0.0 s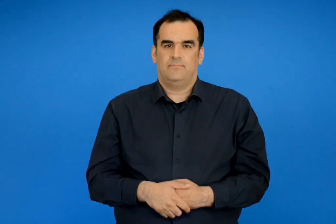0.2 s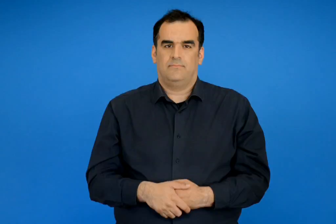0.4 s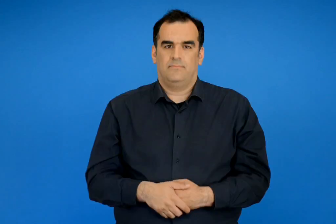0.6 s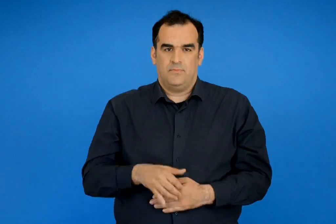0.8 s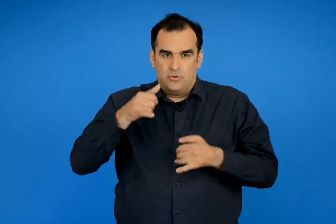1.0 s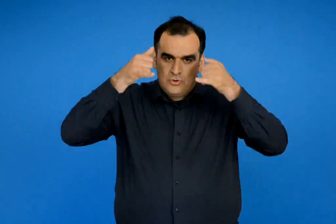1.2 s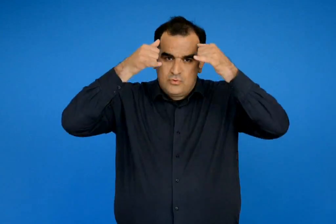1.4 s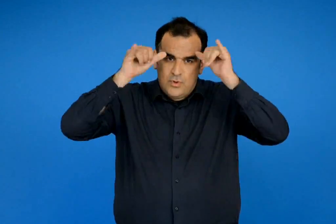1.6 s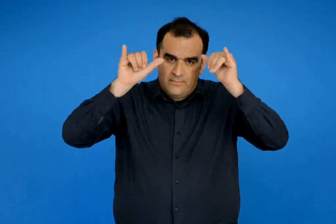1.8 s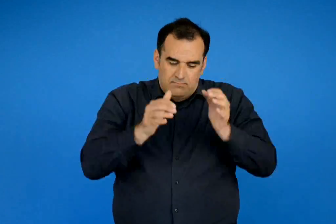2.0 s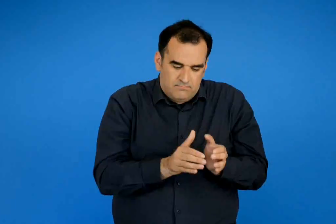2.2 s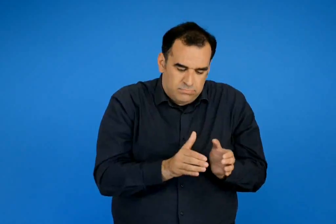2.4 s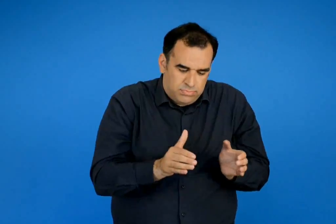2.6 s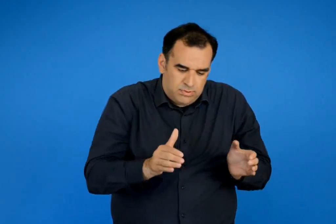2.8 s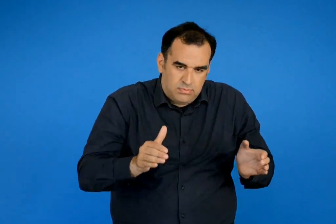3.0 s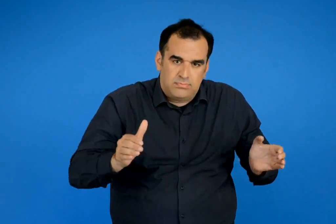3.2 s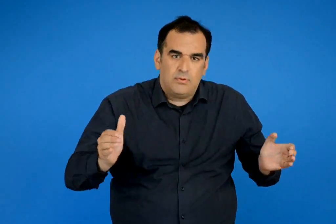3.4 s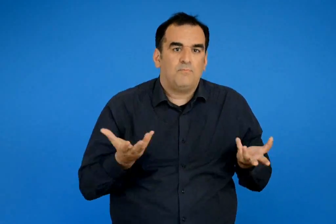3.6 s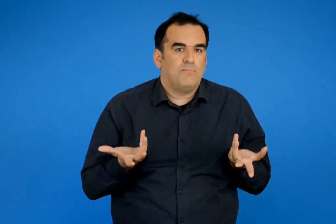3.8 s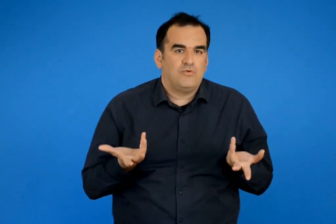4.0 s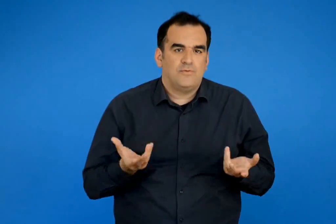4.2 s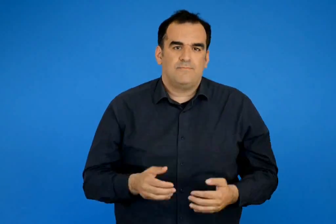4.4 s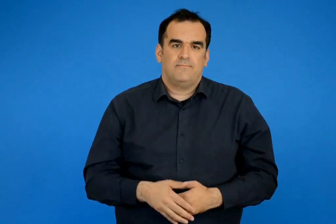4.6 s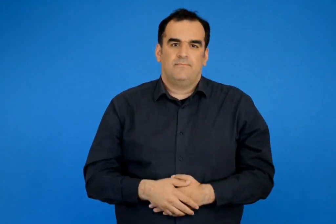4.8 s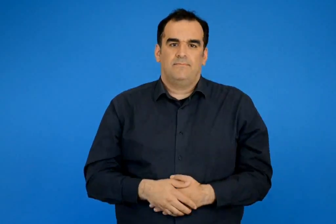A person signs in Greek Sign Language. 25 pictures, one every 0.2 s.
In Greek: πως μεγαλώνουν τα ζώα
